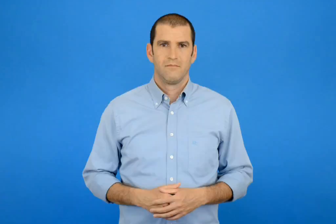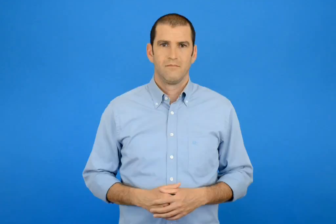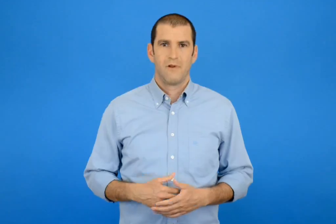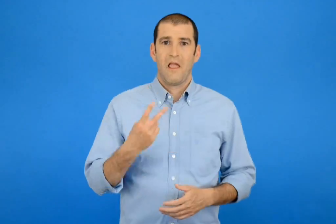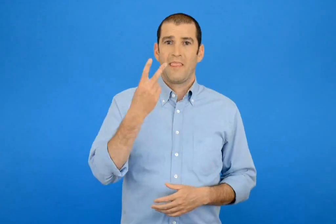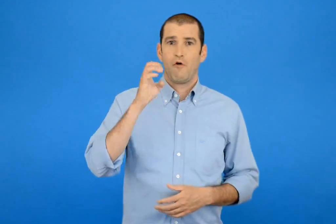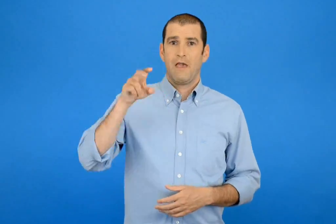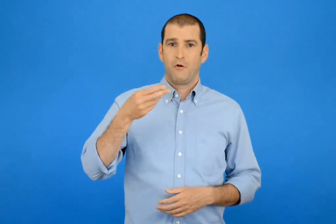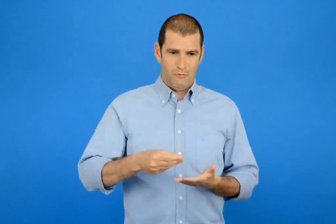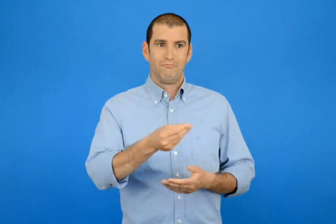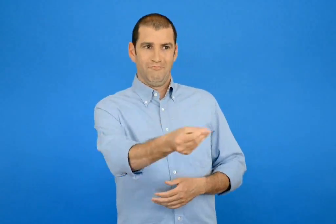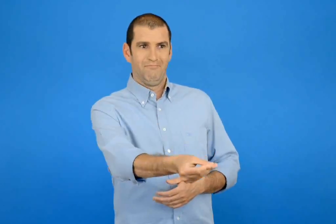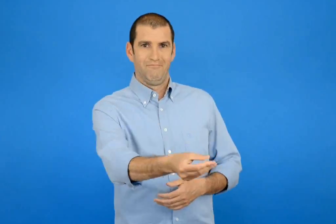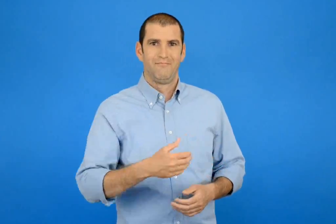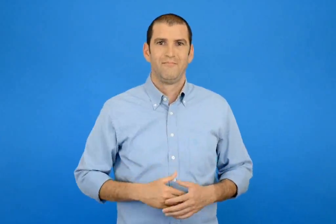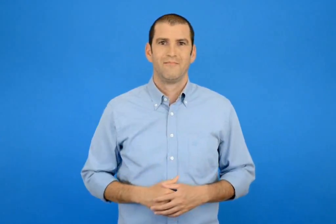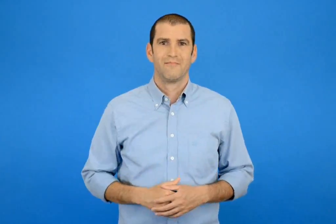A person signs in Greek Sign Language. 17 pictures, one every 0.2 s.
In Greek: ορίστε 2 ευρώ
